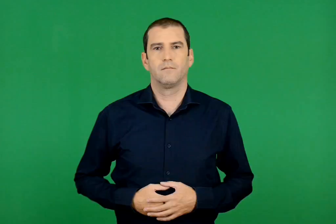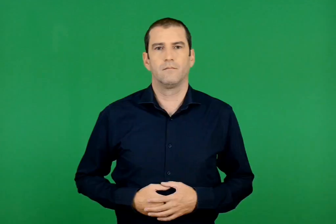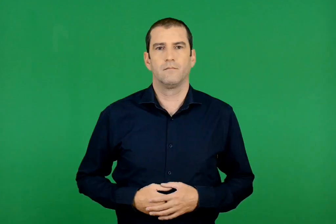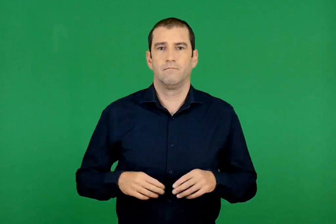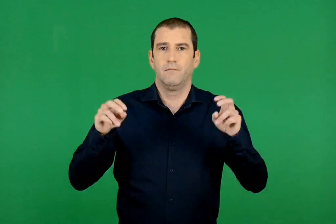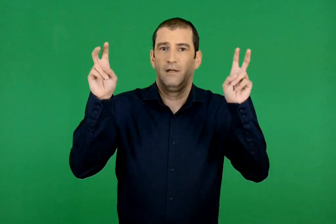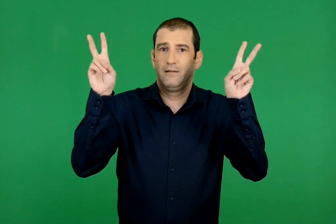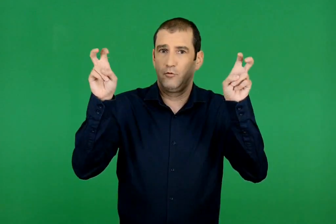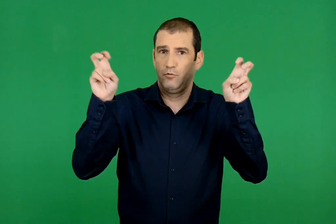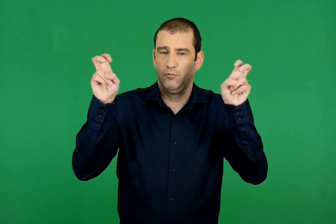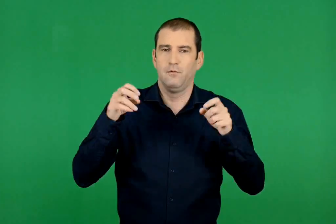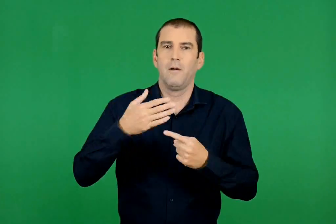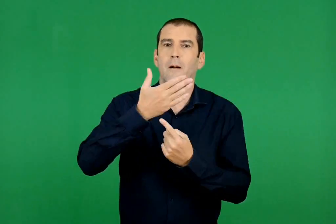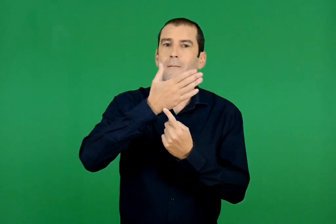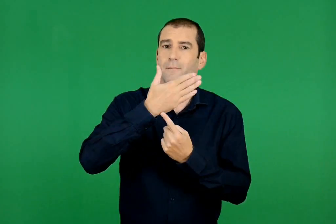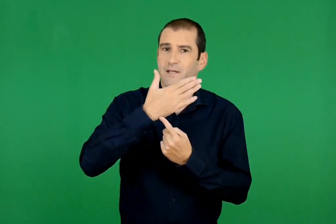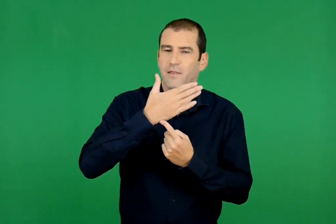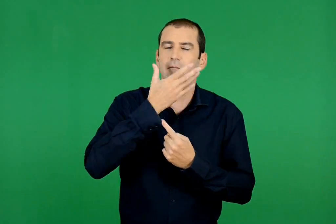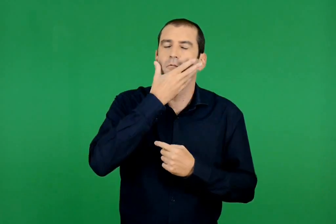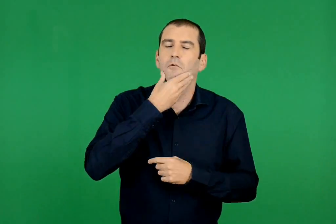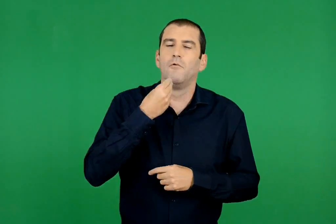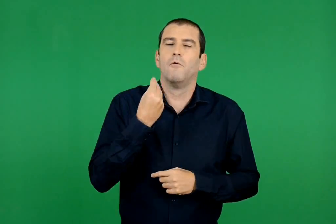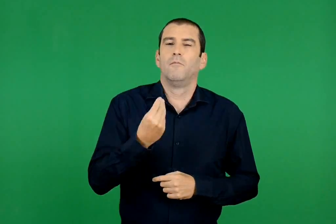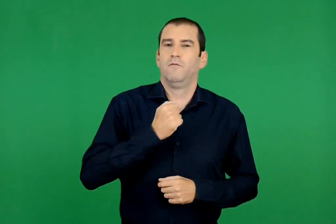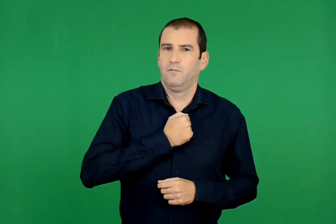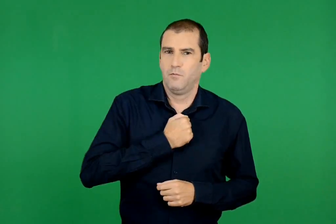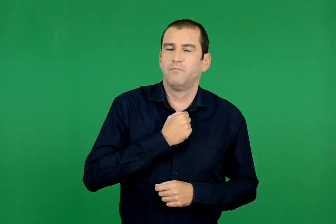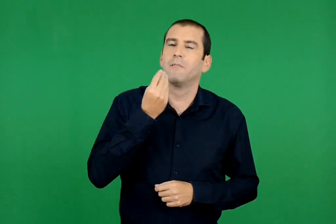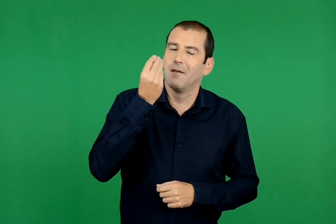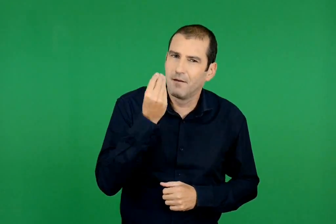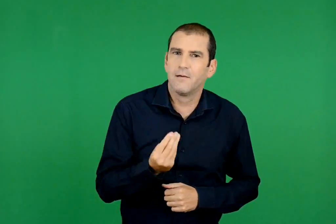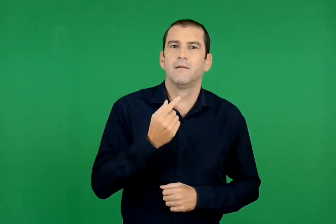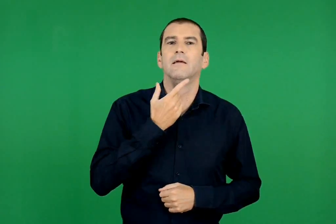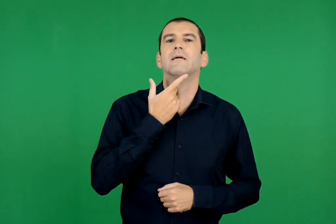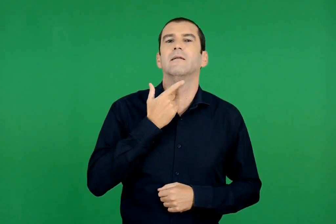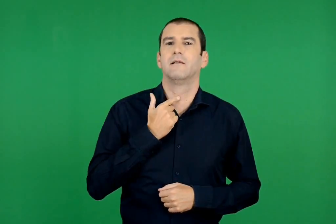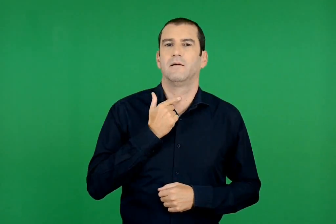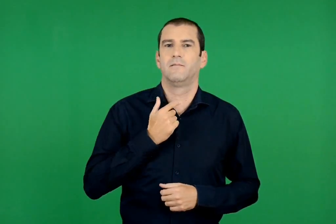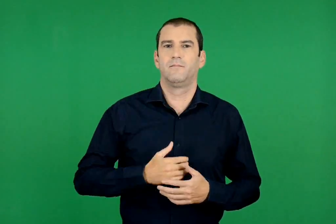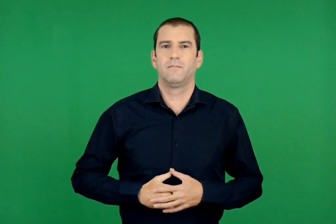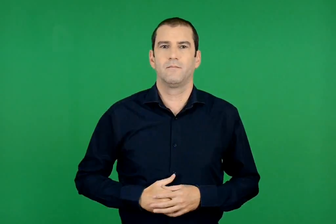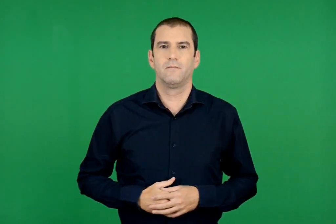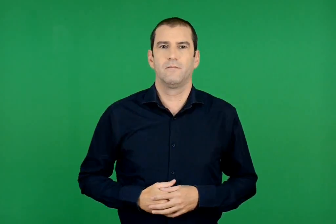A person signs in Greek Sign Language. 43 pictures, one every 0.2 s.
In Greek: όμορφή μου , καλή , γλυκιά πατρίδα
